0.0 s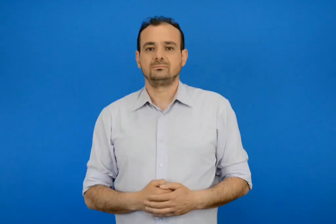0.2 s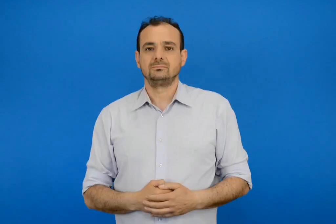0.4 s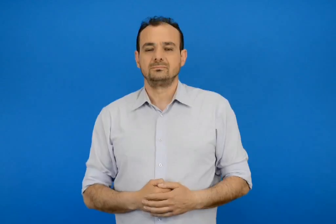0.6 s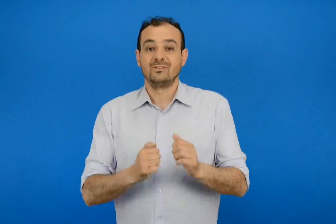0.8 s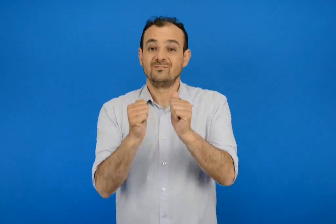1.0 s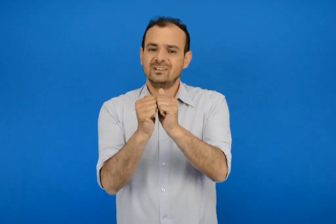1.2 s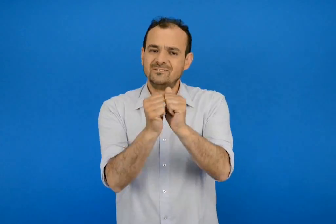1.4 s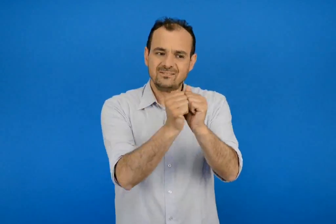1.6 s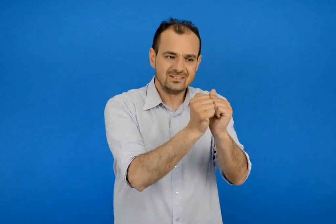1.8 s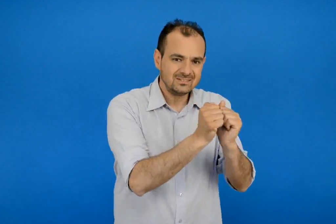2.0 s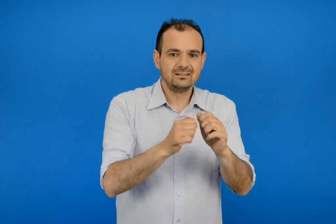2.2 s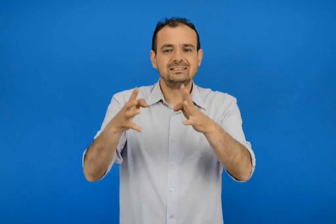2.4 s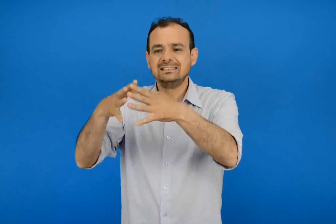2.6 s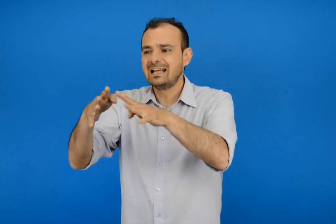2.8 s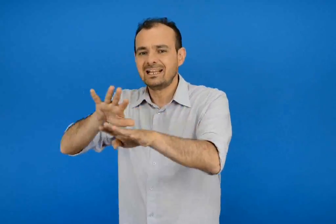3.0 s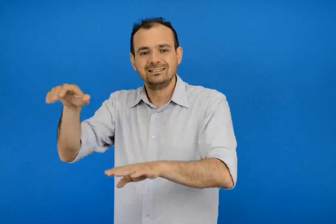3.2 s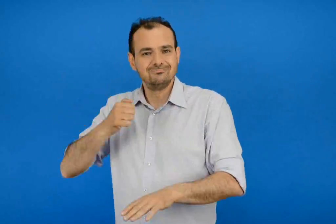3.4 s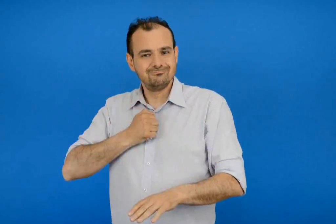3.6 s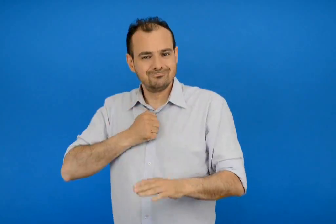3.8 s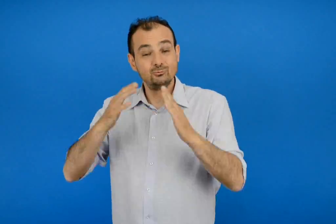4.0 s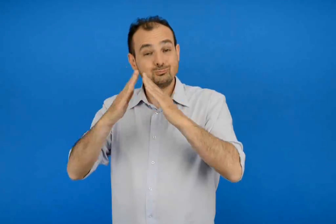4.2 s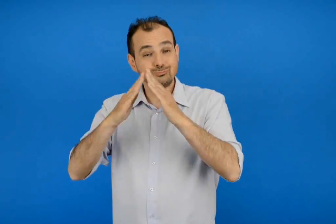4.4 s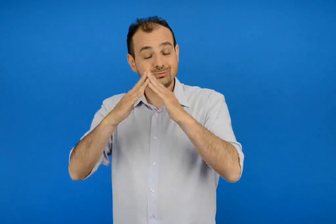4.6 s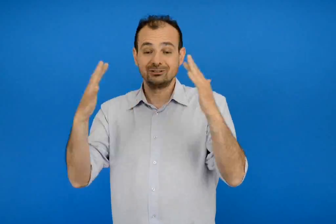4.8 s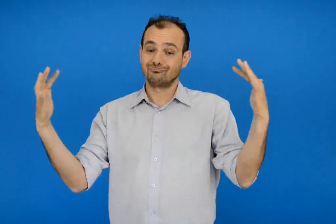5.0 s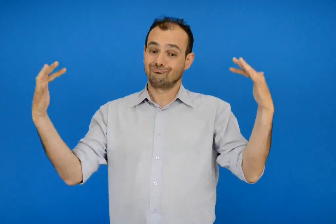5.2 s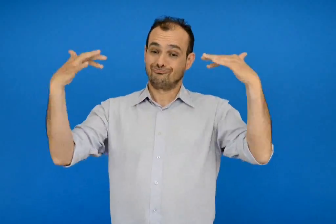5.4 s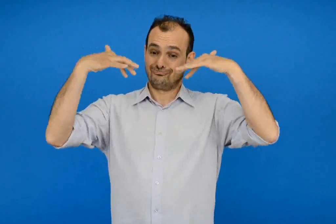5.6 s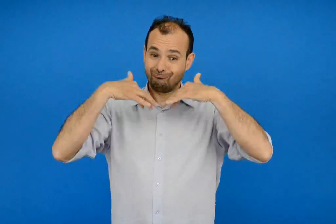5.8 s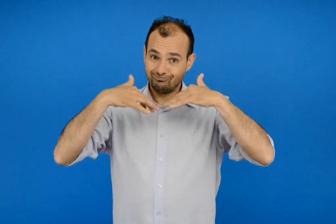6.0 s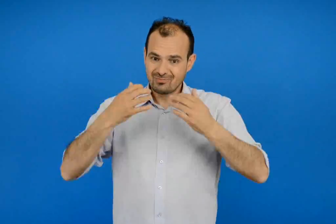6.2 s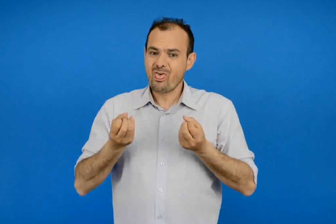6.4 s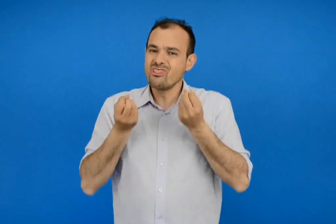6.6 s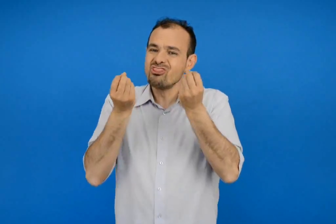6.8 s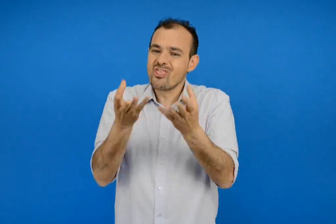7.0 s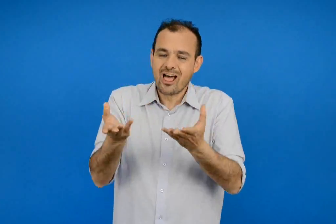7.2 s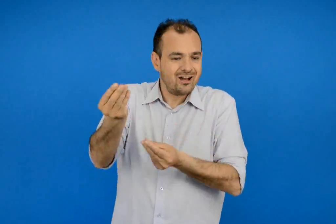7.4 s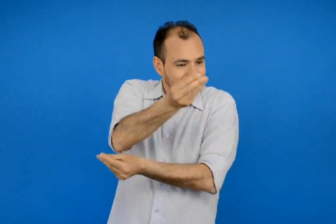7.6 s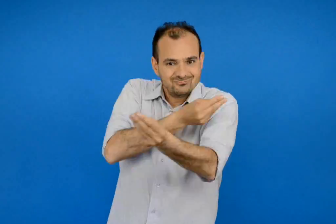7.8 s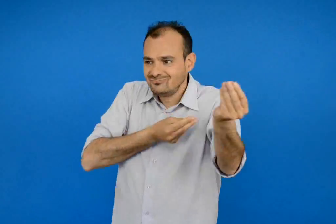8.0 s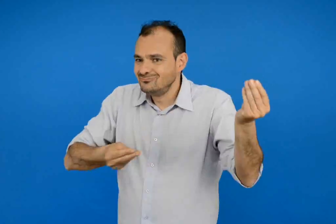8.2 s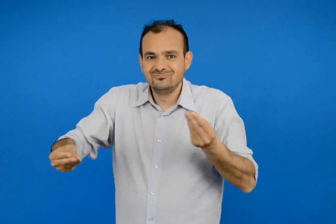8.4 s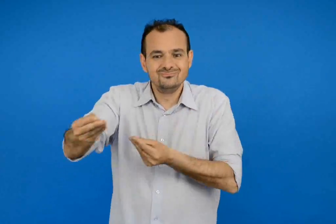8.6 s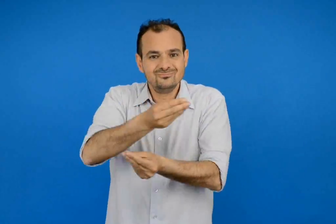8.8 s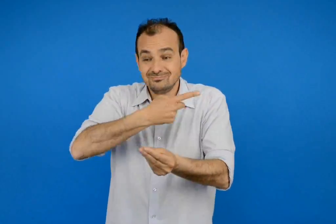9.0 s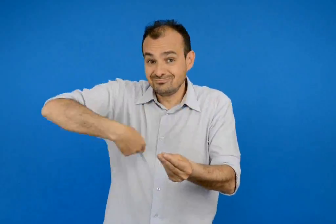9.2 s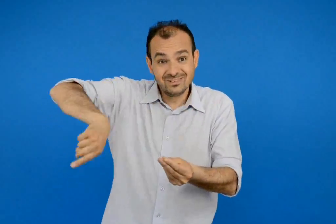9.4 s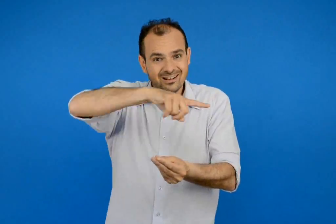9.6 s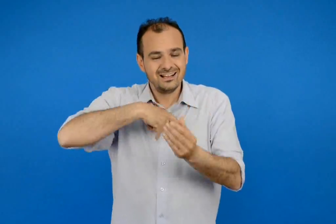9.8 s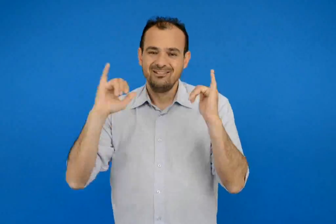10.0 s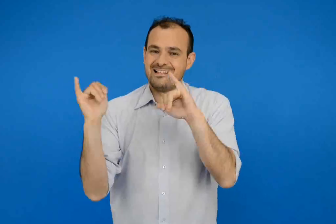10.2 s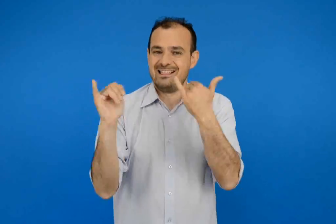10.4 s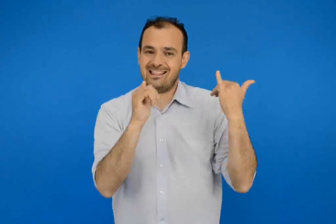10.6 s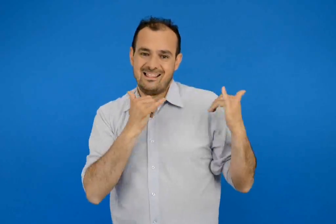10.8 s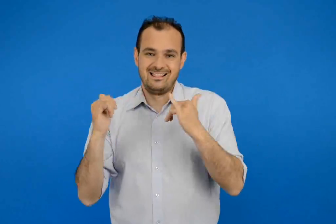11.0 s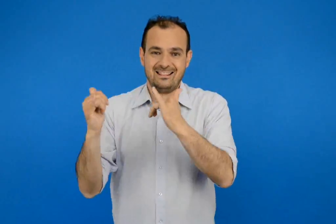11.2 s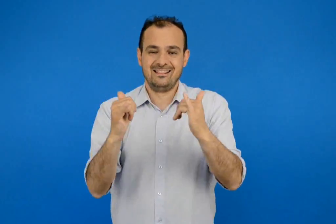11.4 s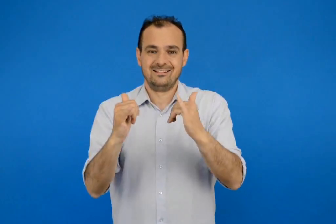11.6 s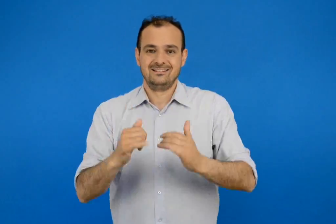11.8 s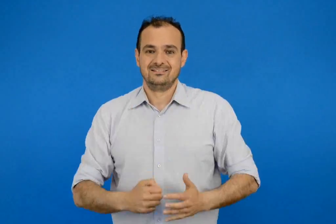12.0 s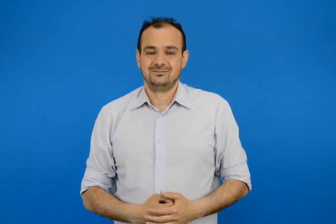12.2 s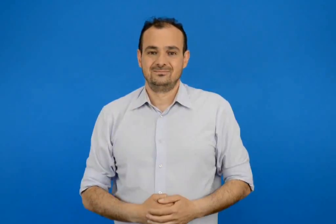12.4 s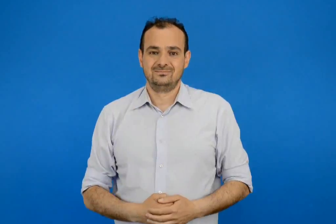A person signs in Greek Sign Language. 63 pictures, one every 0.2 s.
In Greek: στο σπίτι έρχονται φίλοι και συγγενείς μας ανταλλάσσουμε δώρα και διασκεδάζουμε
